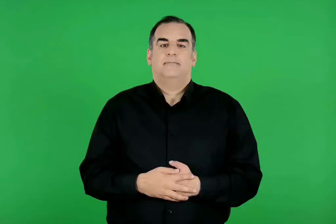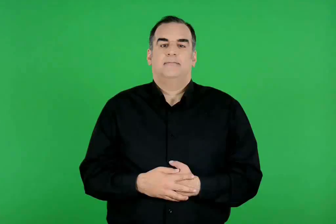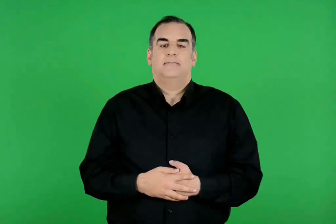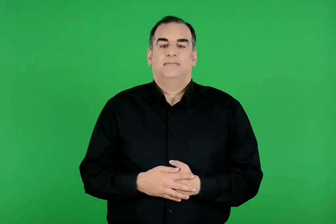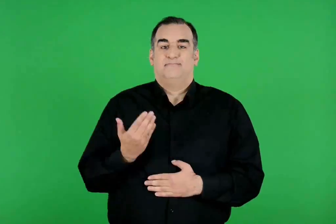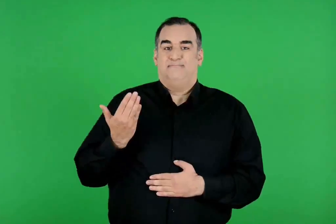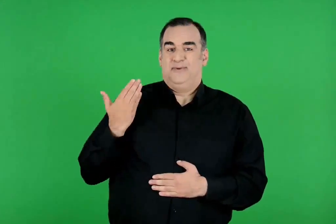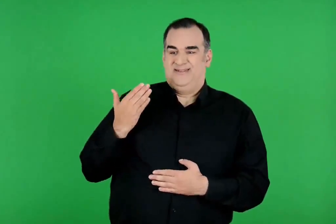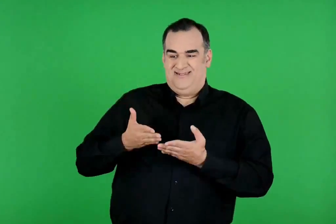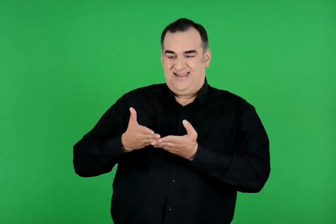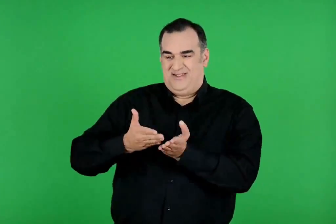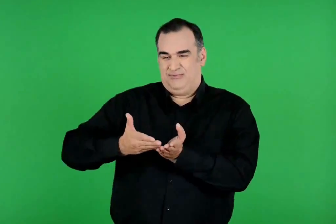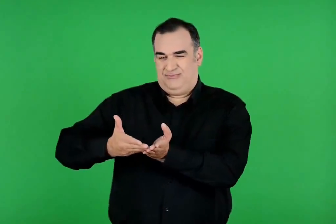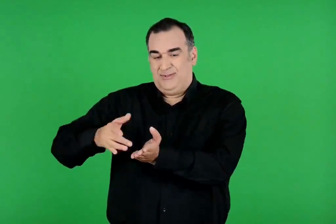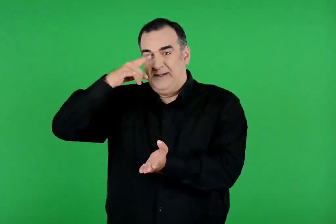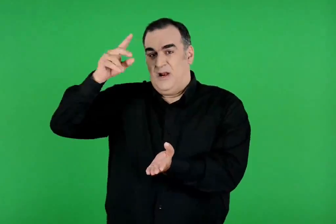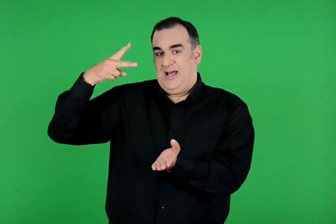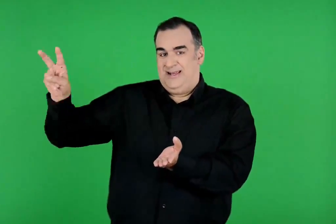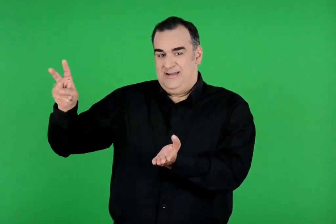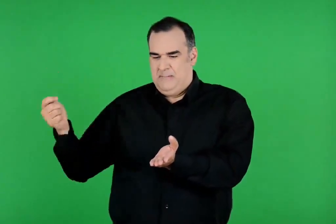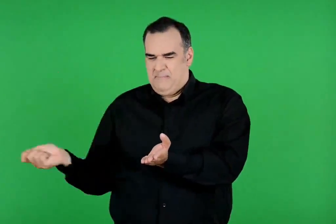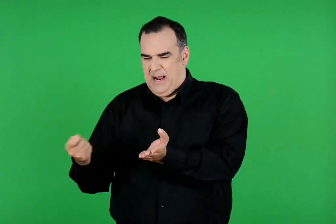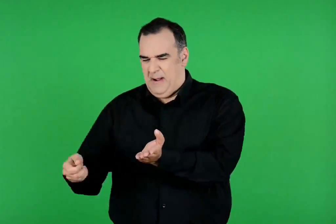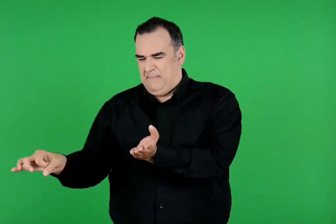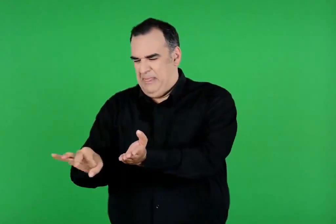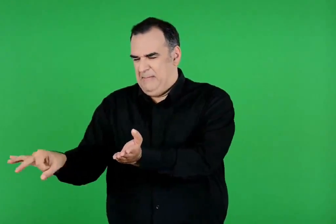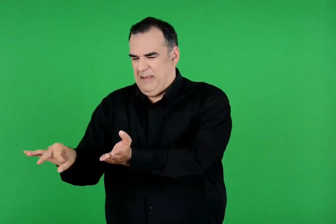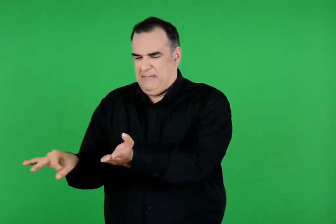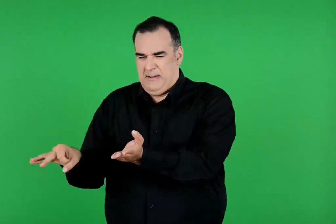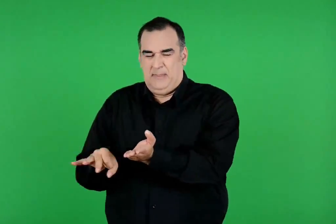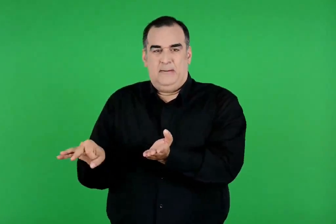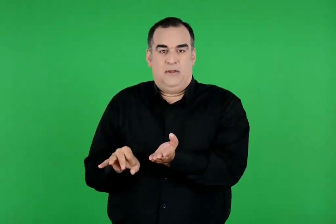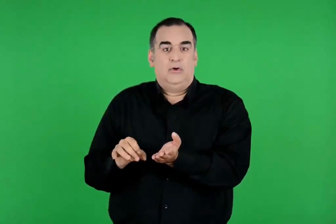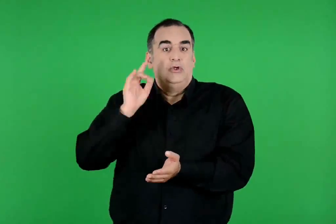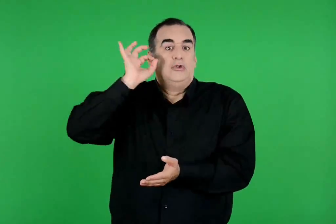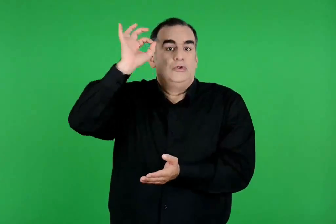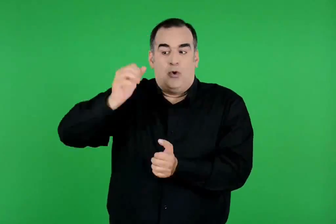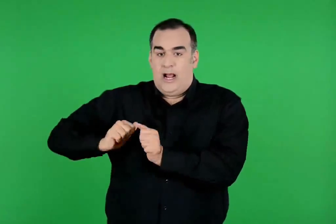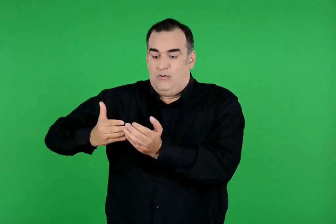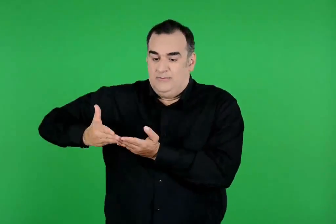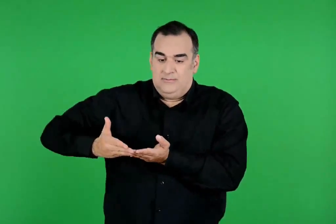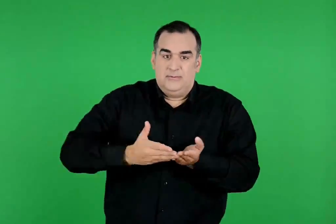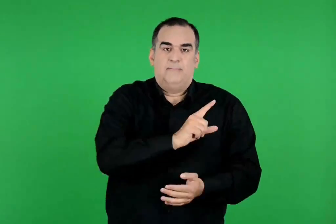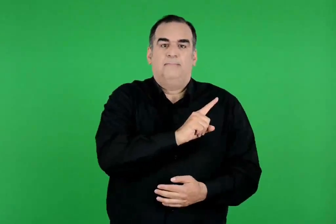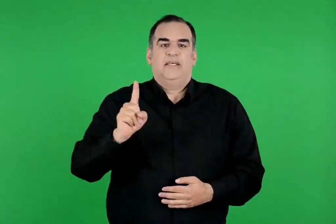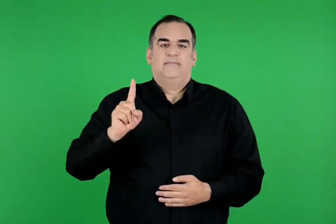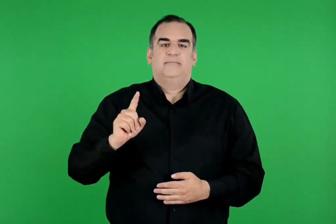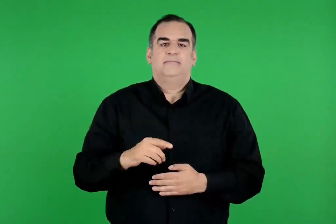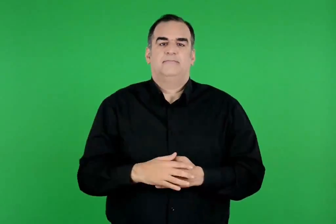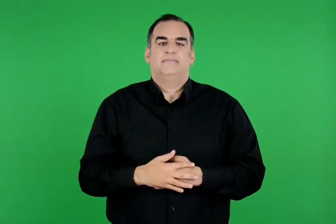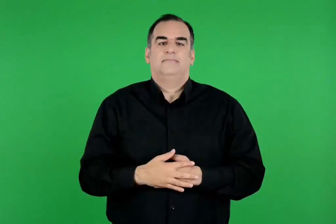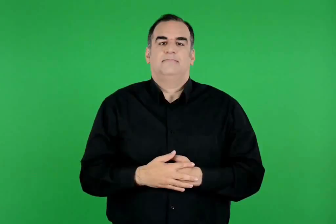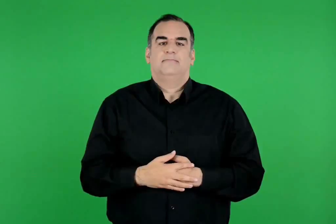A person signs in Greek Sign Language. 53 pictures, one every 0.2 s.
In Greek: προηγουμένως είχαν φροντίσει να ανοίξουν τρύπες στα καράβια του μίνωα , για να μην μπορούν να τους ακολουθήσουν
